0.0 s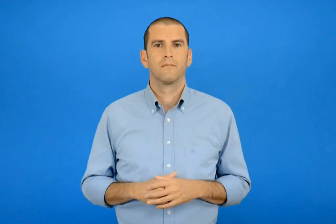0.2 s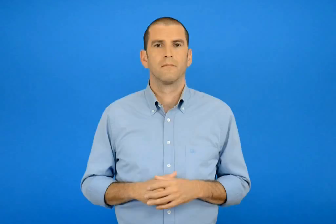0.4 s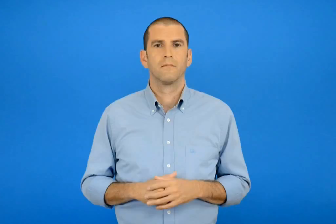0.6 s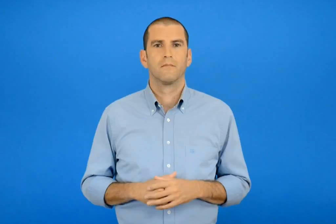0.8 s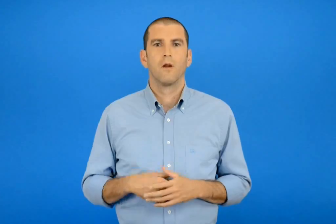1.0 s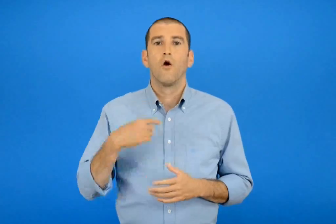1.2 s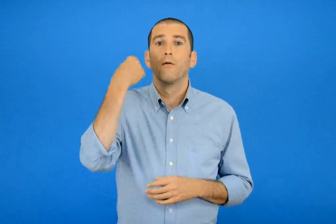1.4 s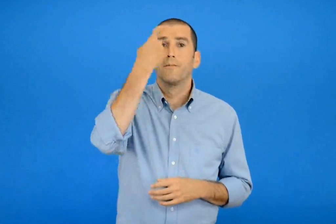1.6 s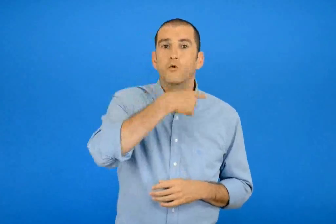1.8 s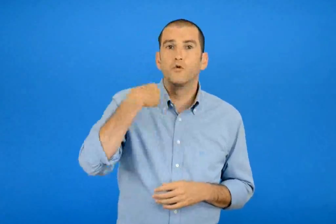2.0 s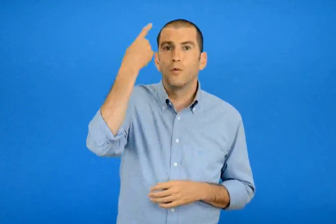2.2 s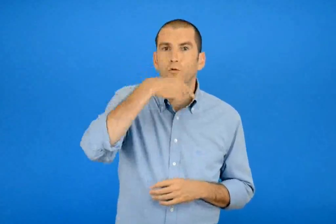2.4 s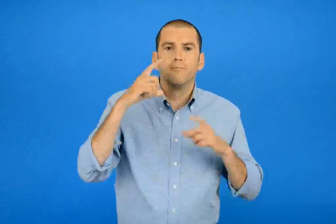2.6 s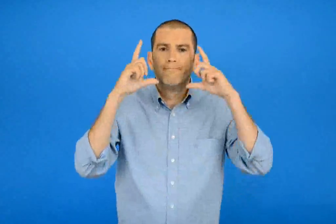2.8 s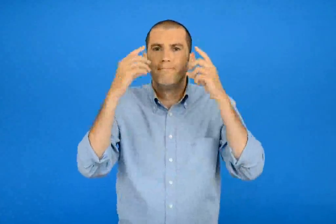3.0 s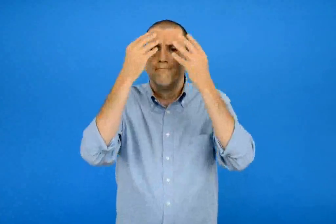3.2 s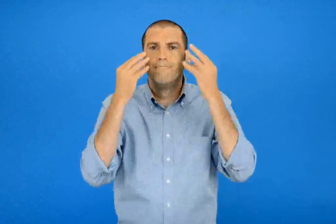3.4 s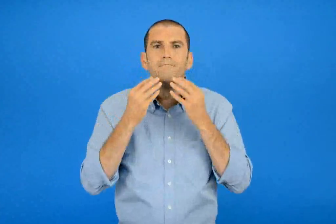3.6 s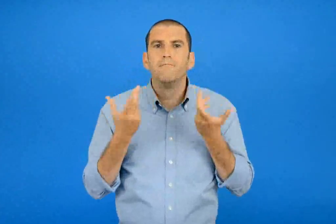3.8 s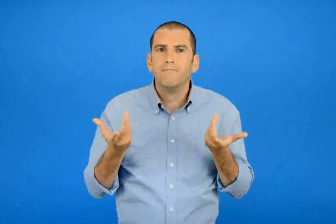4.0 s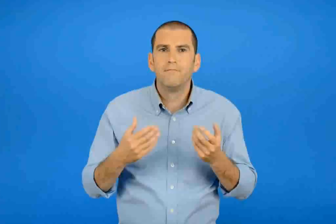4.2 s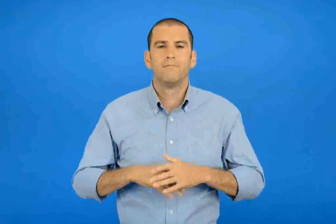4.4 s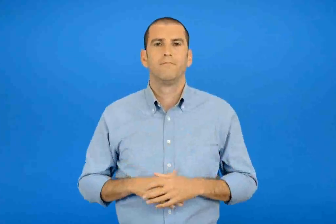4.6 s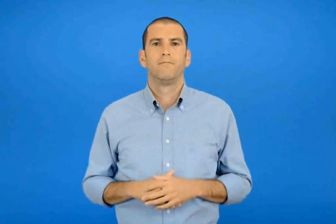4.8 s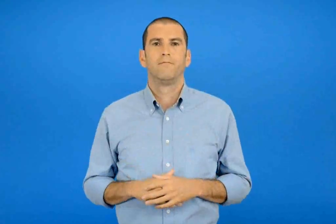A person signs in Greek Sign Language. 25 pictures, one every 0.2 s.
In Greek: χαρακτηριστικά προσώπου
